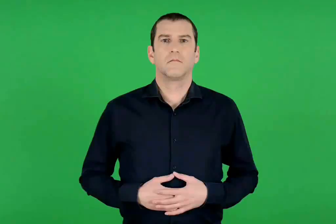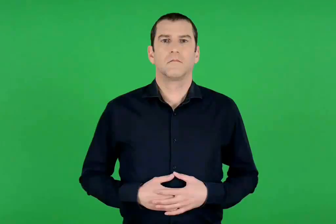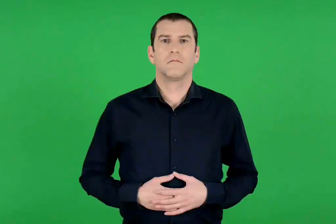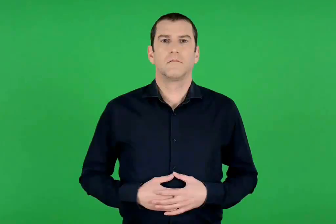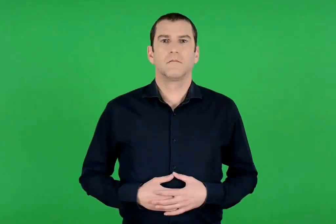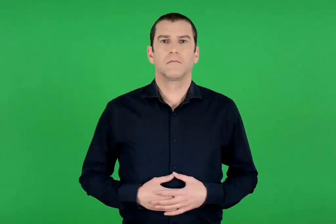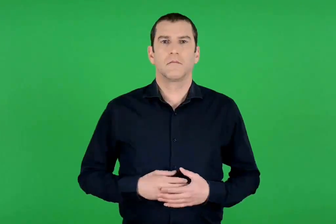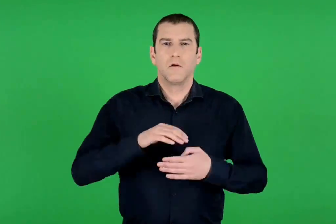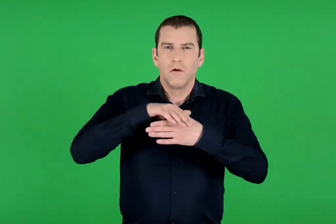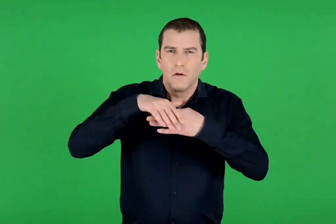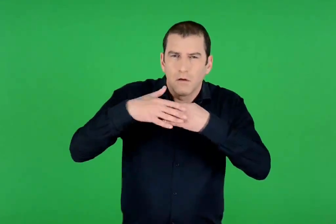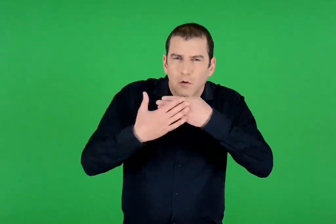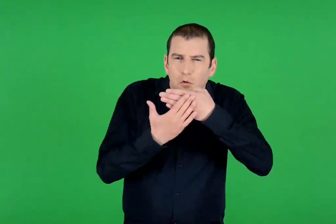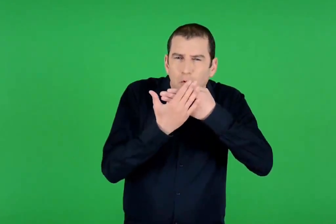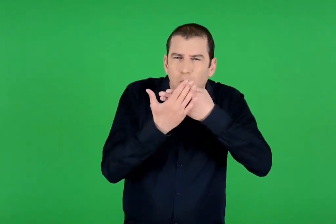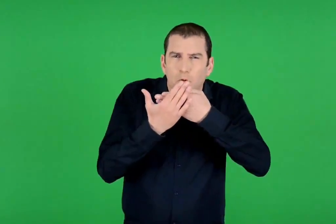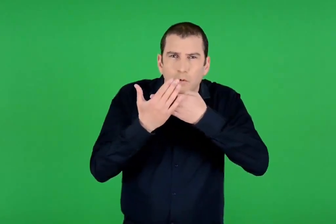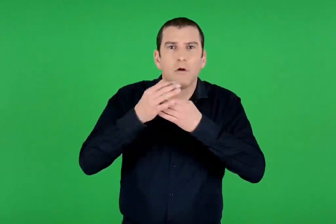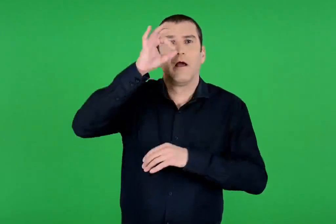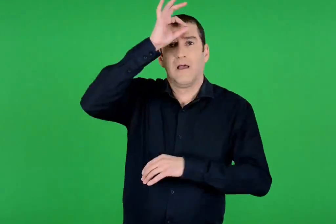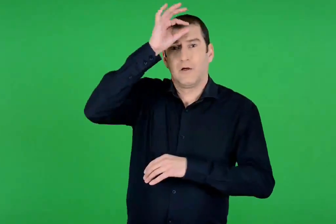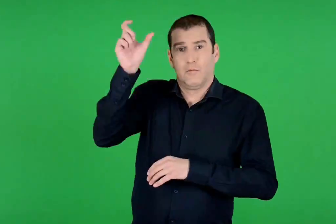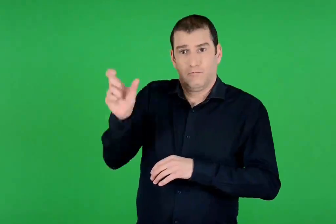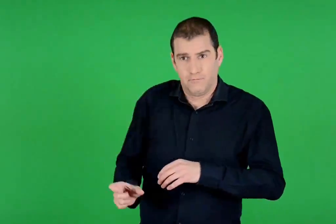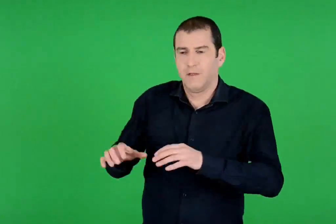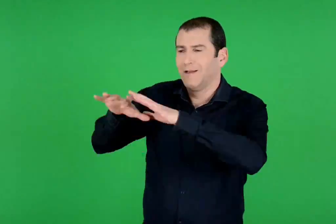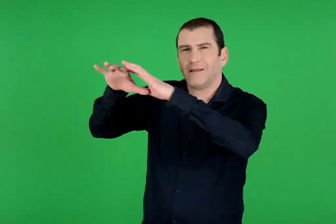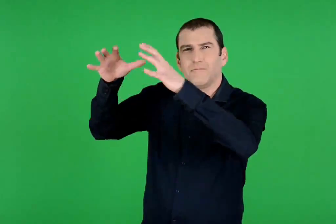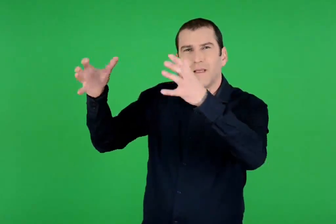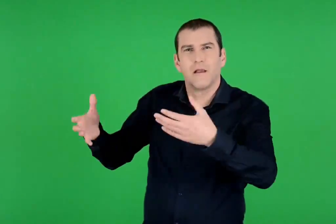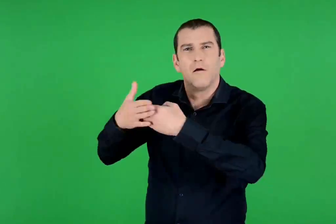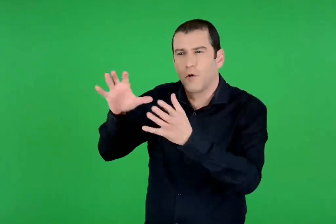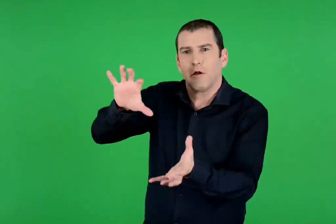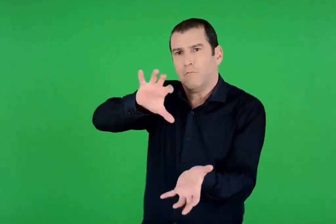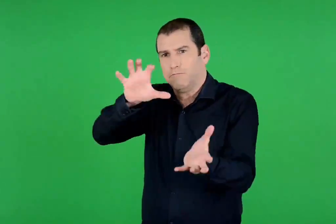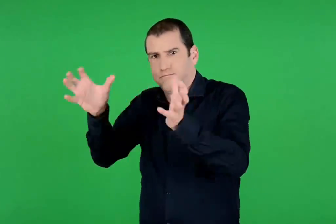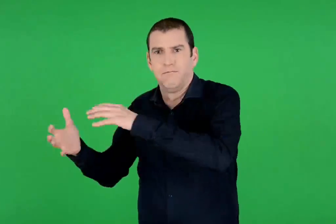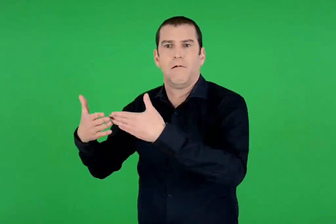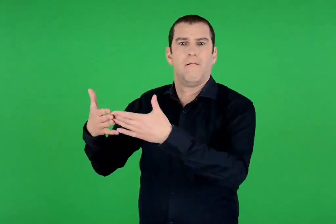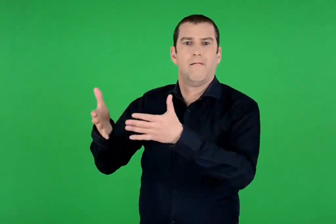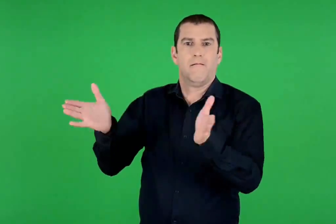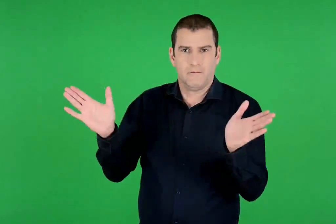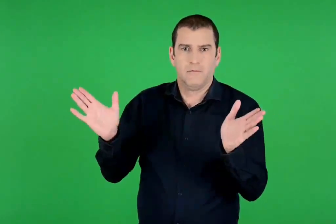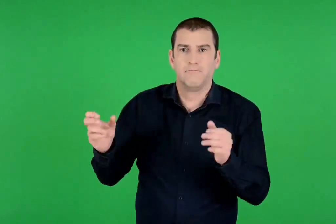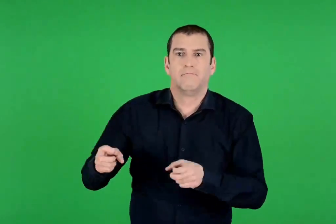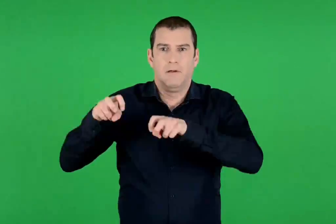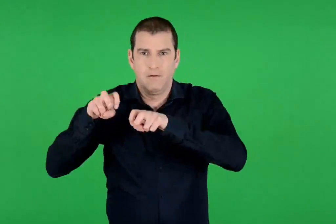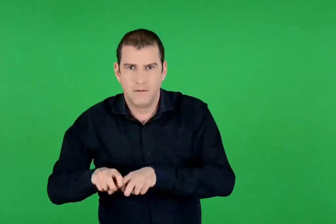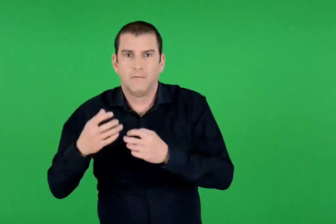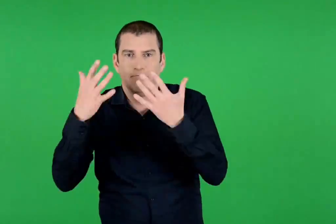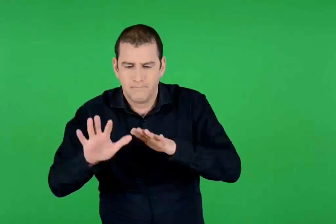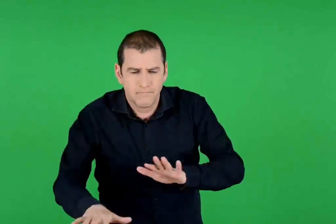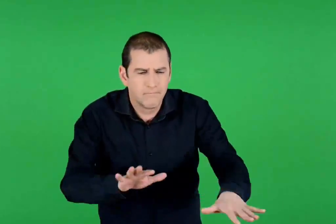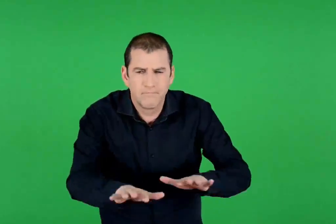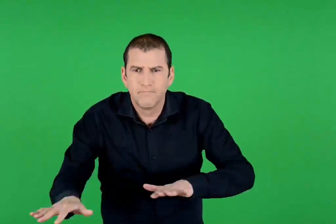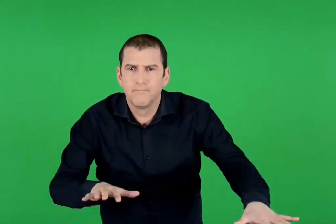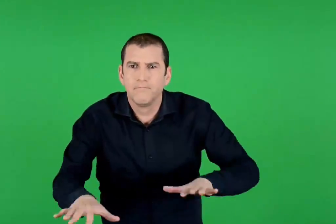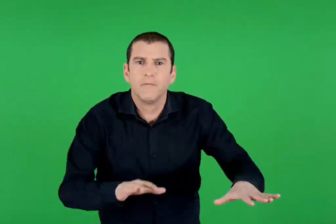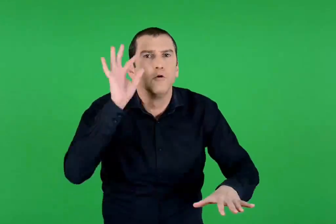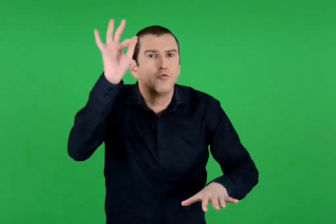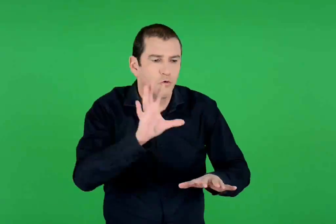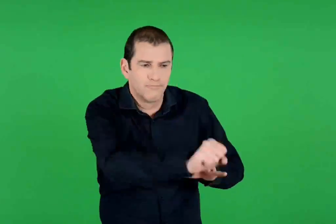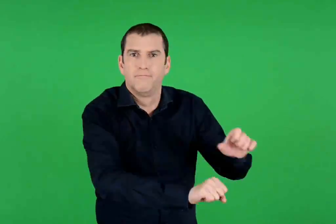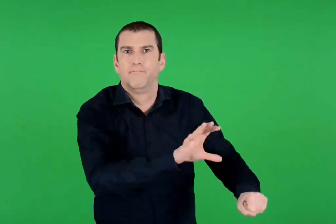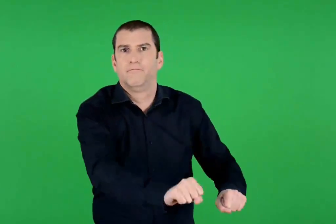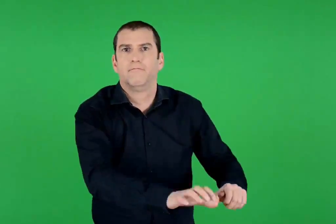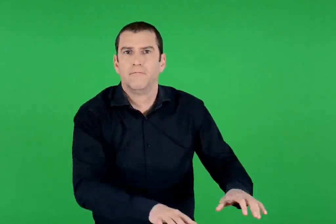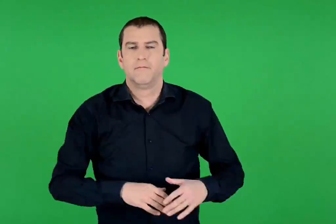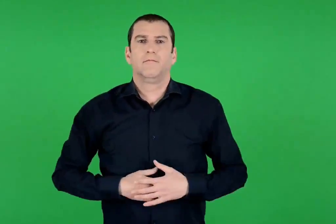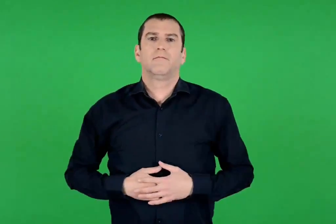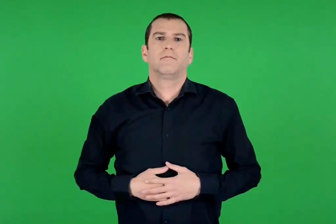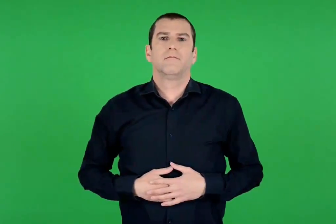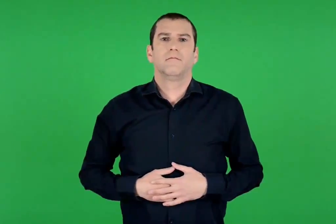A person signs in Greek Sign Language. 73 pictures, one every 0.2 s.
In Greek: τα ξημερώματα ο κύκλωπας άνοιξε την πόρτα της σπηλιάς και κάθισε εκεί με απλωμένα χέρια για να τους πιάσει
